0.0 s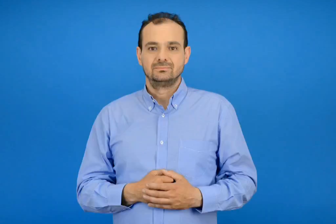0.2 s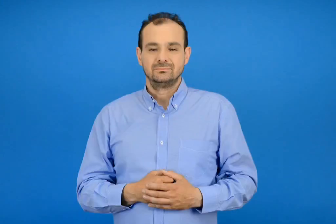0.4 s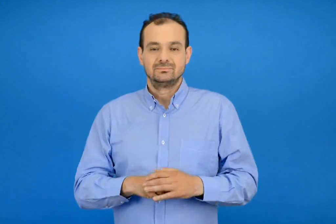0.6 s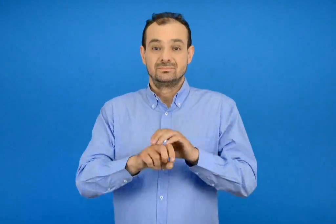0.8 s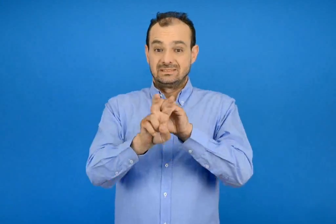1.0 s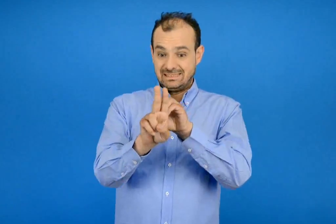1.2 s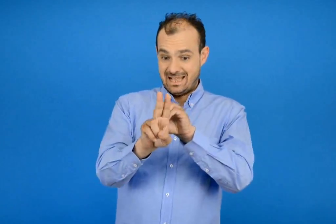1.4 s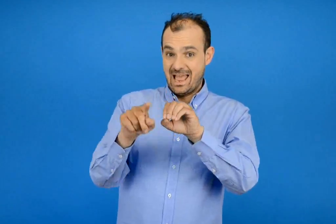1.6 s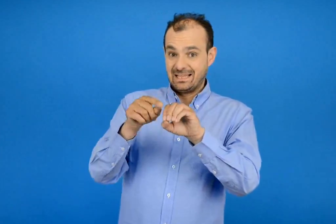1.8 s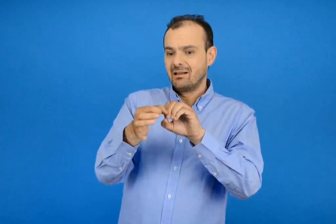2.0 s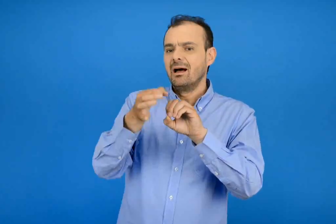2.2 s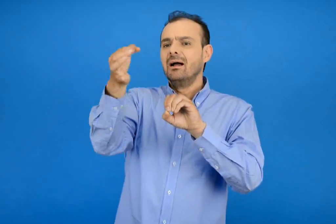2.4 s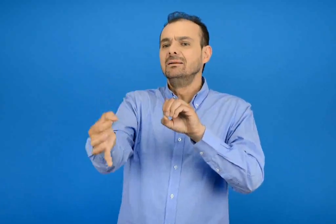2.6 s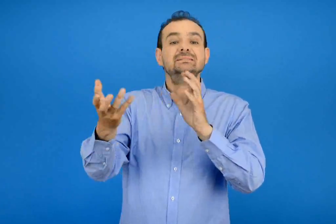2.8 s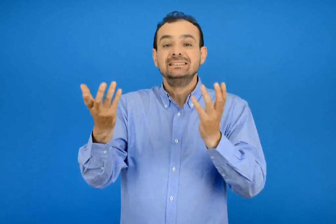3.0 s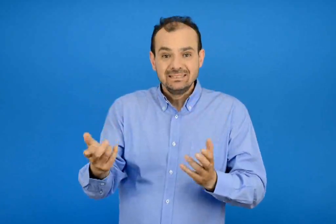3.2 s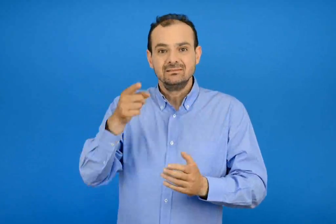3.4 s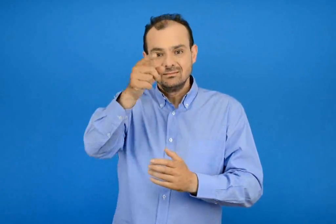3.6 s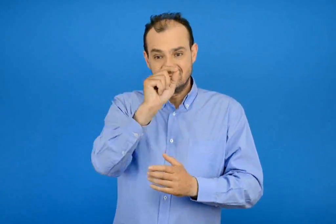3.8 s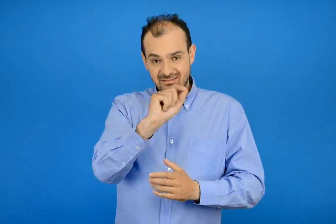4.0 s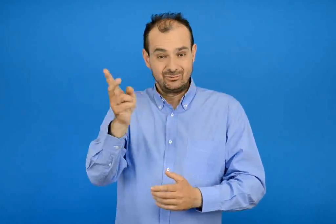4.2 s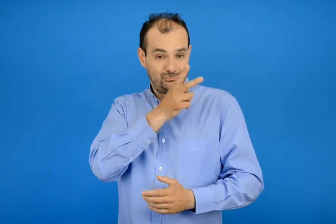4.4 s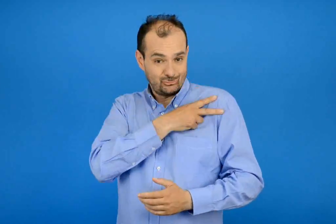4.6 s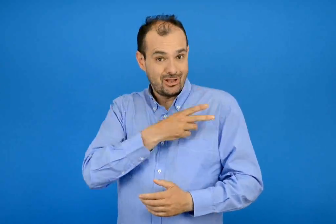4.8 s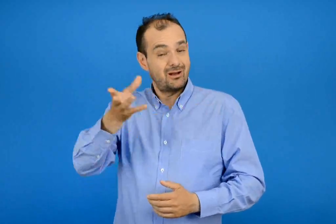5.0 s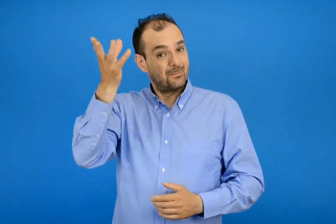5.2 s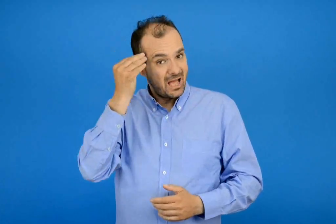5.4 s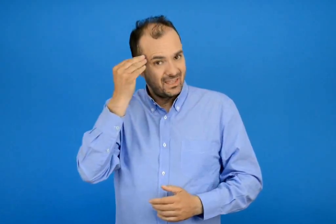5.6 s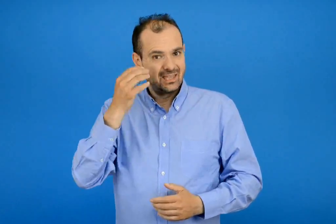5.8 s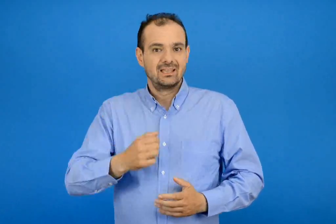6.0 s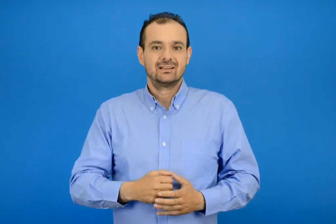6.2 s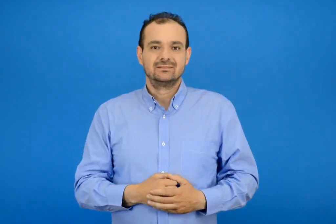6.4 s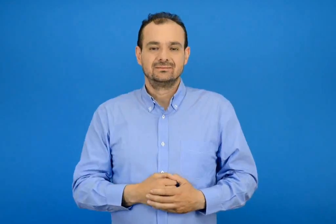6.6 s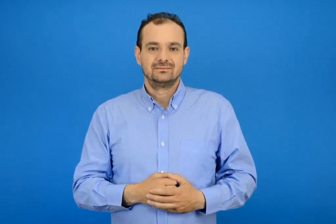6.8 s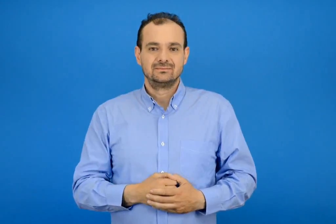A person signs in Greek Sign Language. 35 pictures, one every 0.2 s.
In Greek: μαθέ να γράφεις σωστά τι λέει το σαλιγκάρι
